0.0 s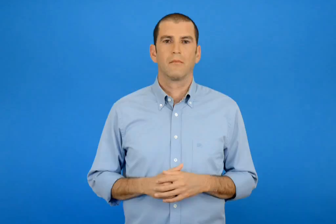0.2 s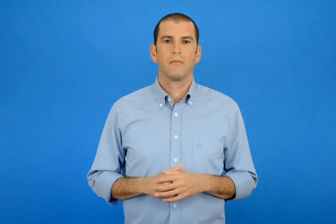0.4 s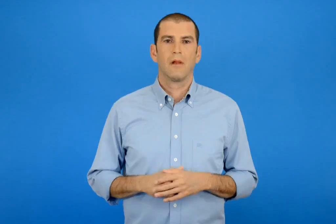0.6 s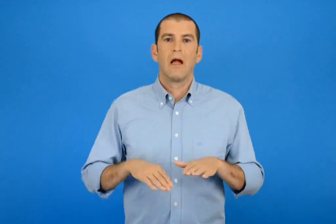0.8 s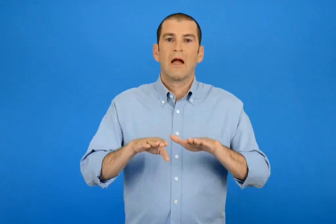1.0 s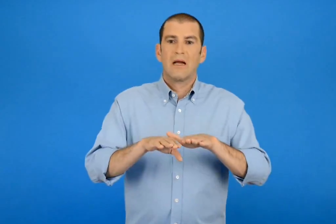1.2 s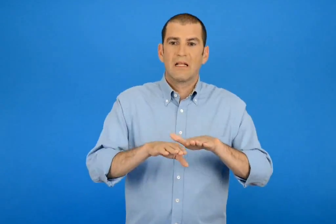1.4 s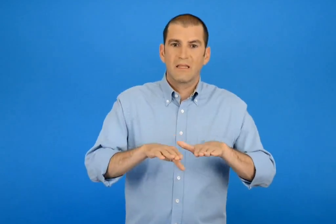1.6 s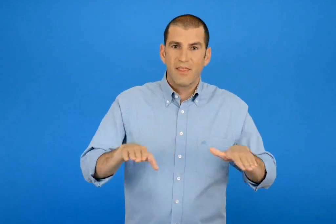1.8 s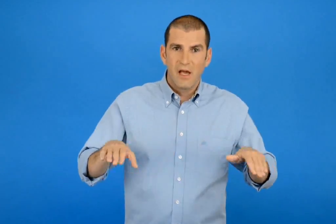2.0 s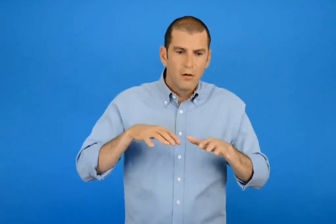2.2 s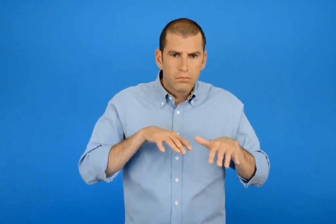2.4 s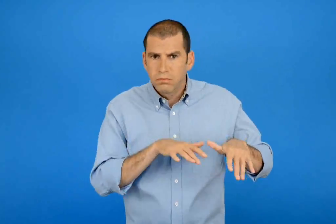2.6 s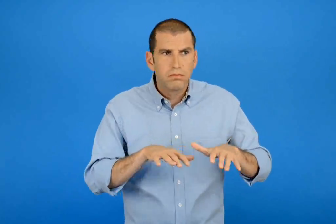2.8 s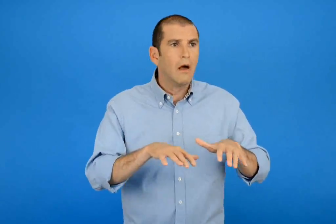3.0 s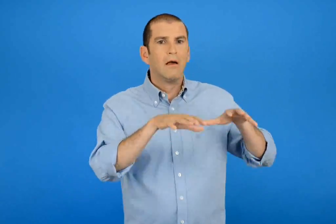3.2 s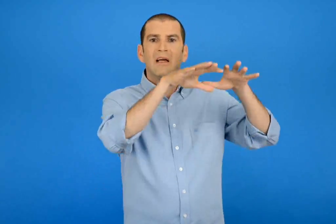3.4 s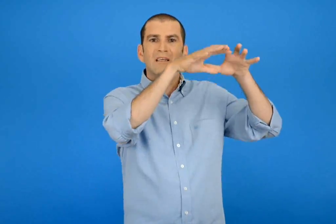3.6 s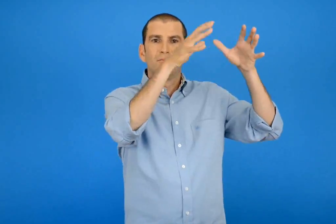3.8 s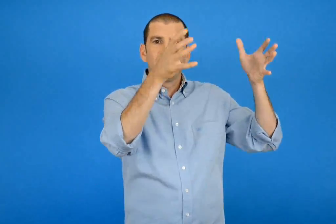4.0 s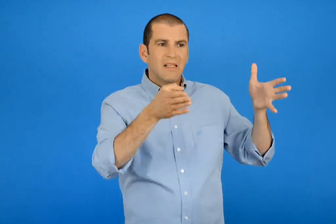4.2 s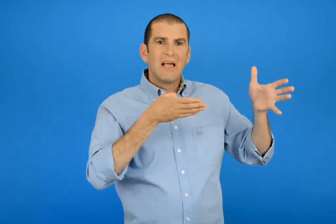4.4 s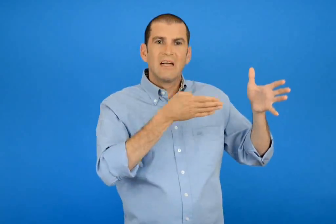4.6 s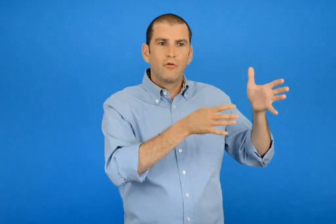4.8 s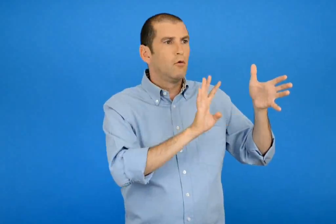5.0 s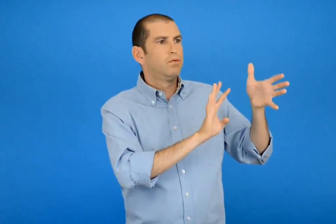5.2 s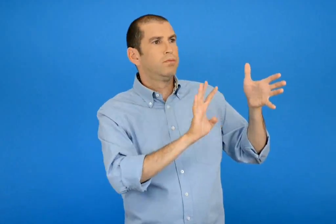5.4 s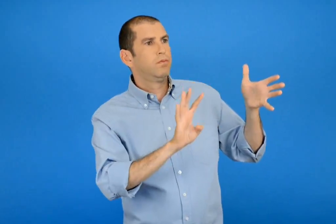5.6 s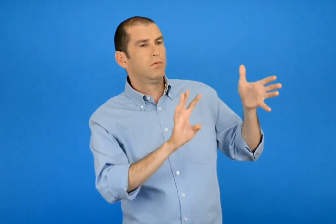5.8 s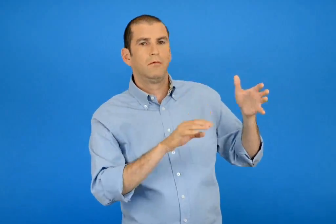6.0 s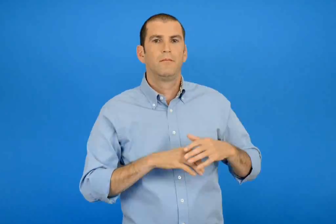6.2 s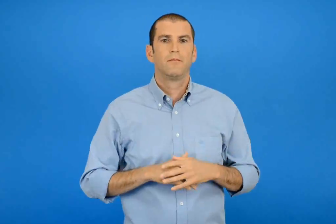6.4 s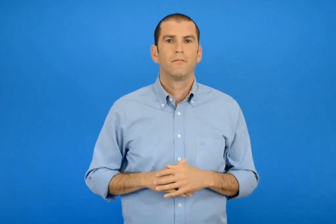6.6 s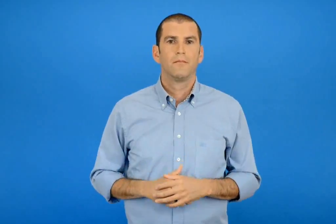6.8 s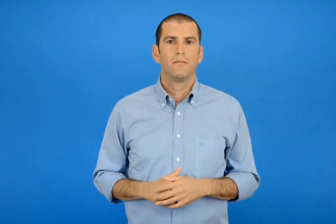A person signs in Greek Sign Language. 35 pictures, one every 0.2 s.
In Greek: τα παιδιά βρίσκονται μπροστά στην είσοδο μιας σπηλιάς
